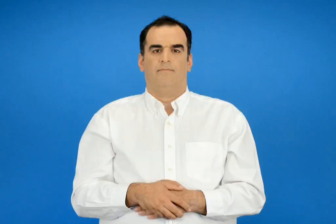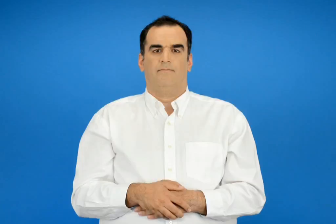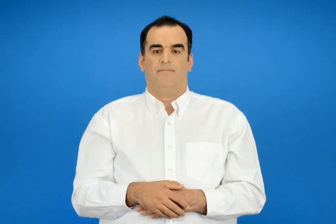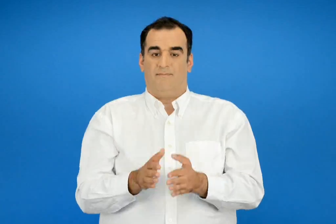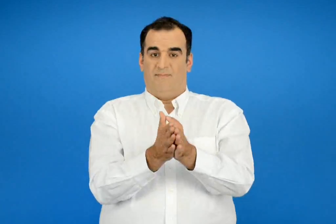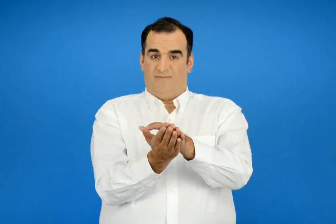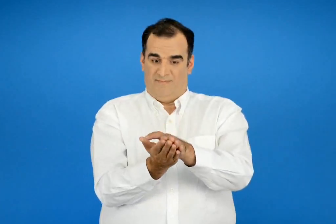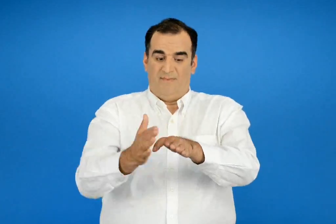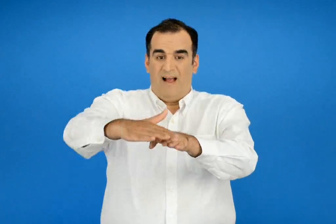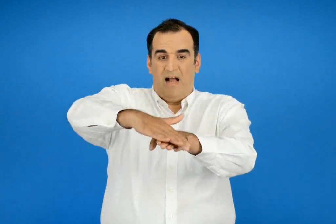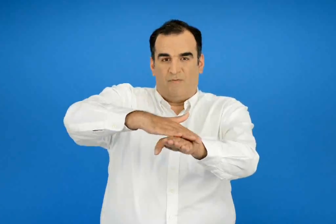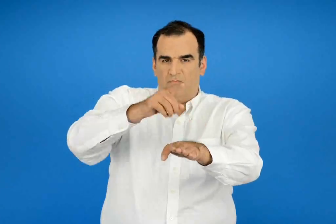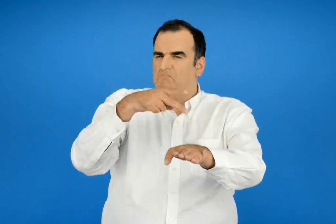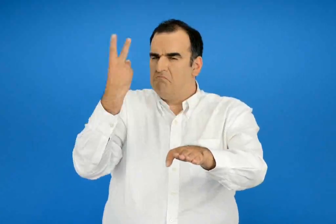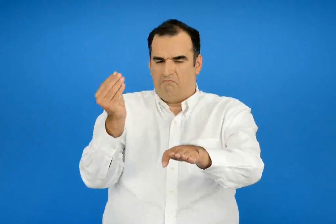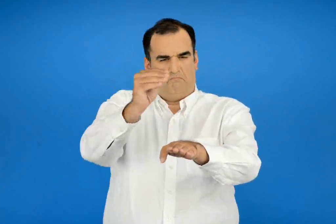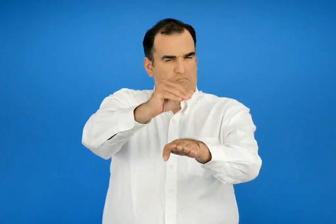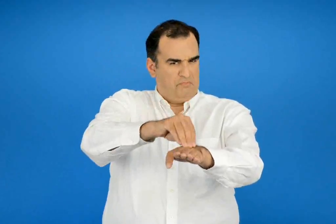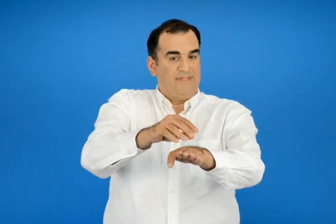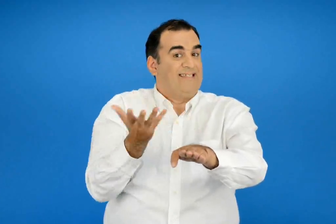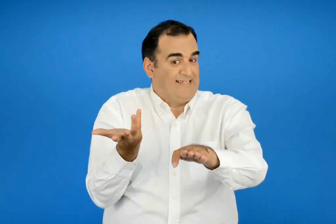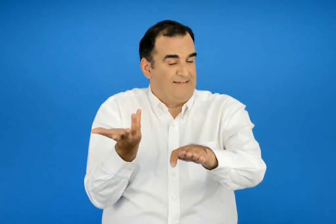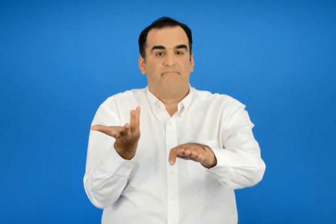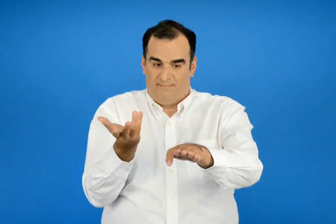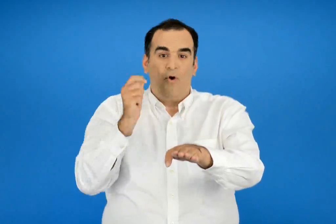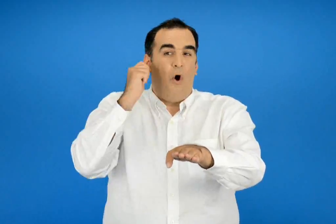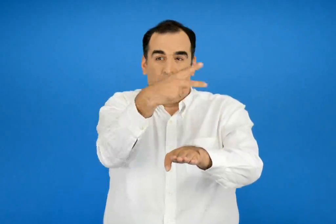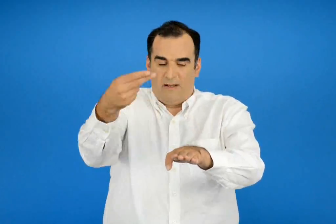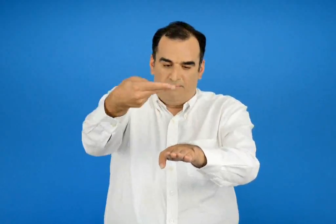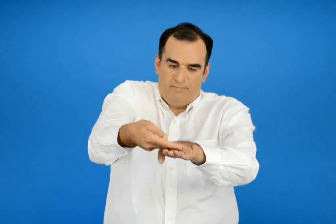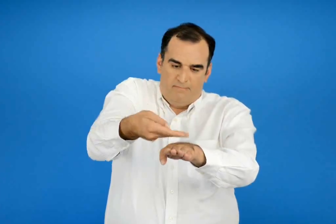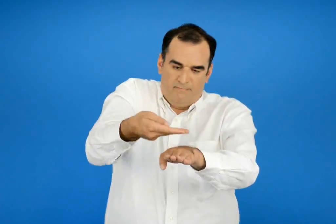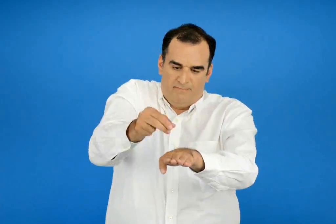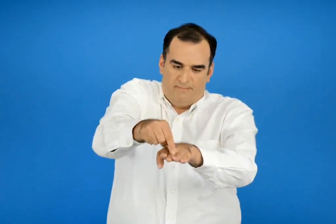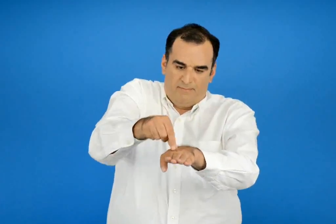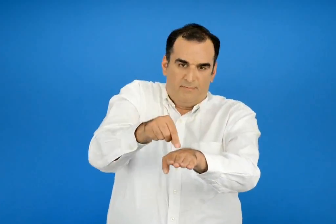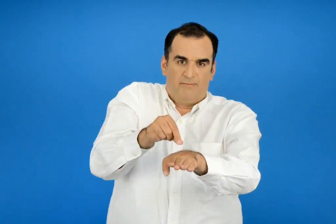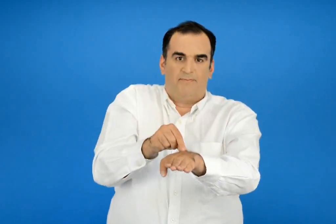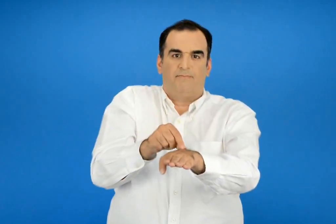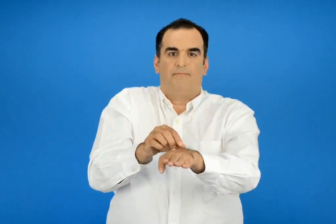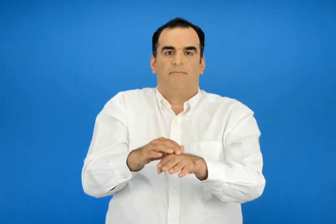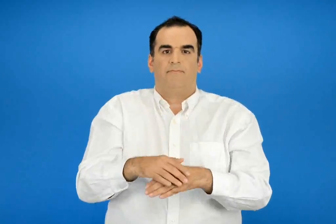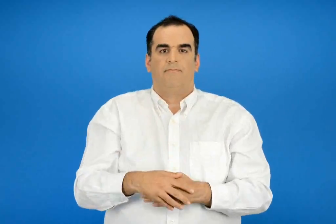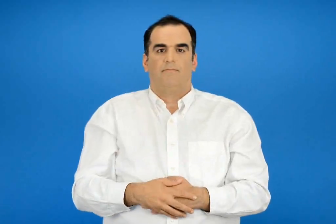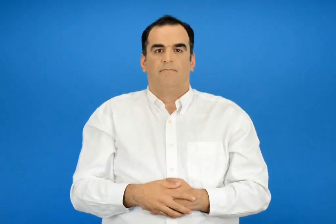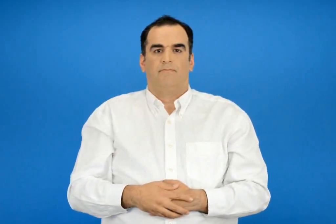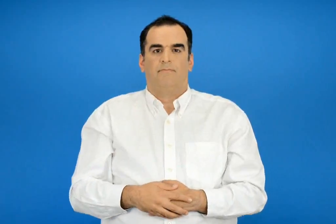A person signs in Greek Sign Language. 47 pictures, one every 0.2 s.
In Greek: διαλέξτε τι θα βάλετε στο εξώφυλλο και γράψτε απέξω τα ονόματα σας
